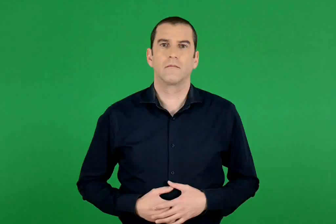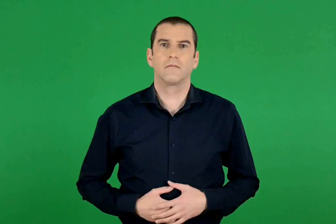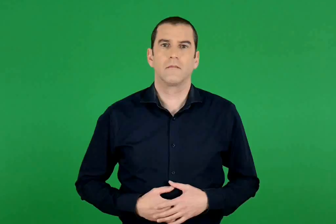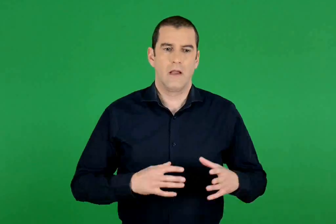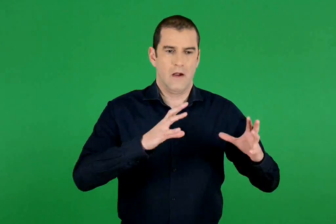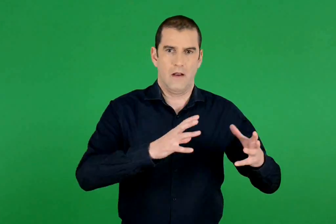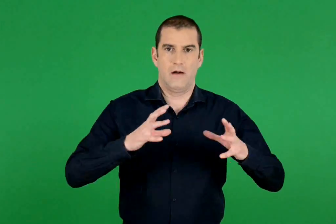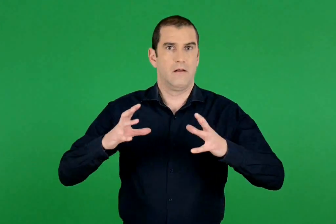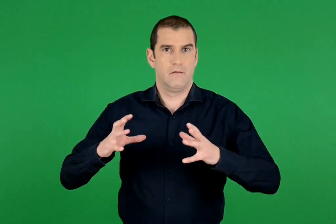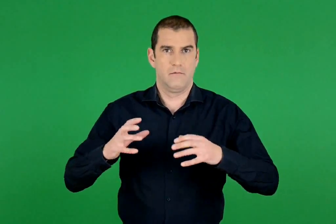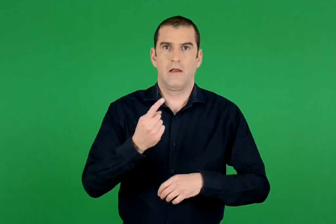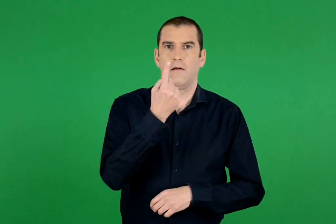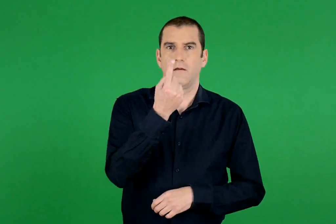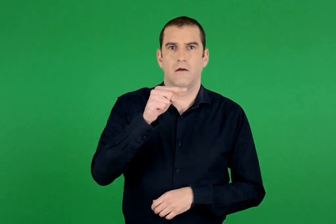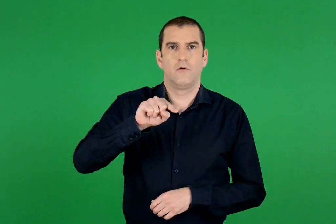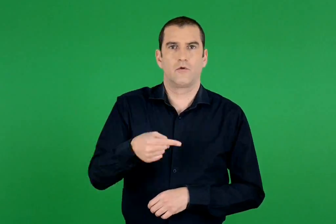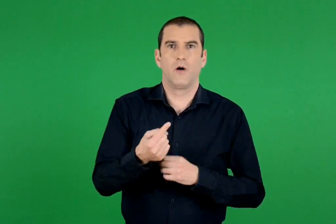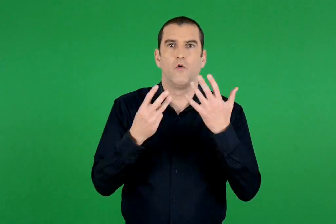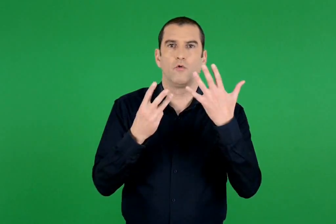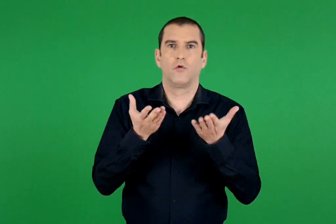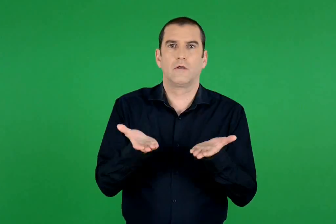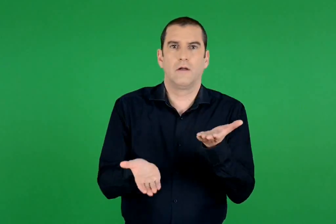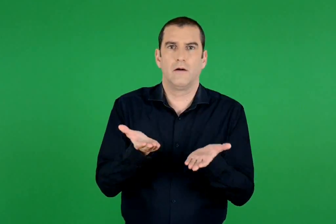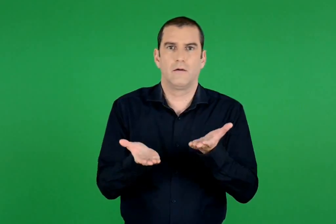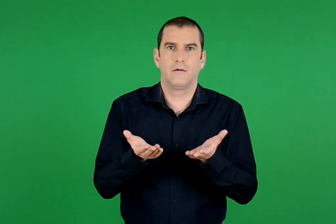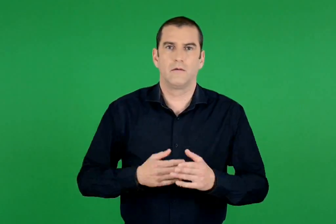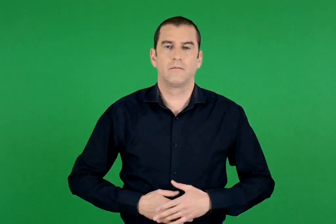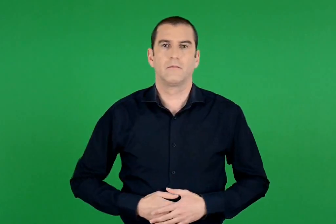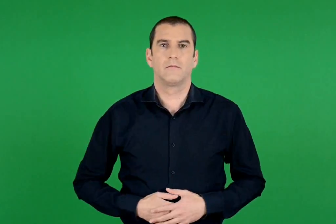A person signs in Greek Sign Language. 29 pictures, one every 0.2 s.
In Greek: λάχανα 1 , 8 κιλά
